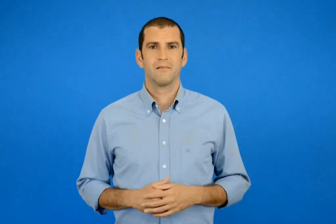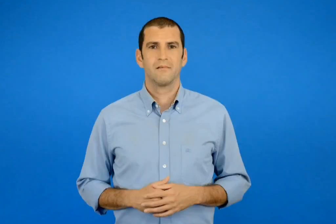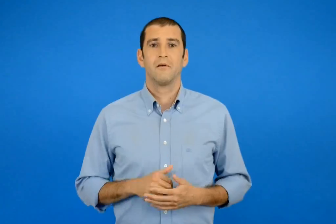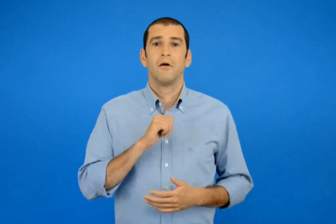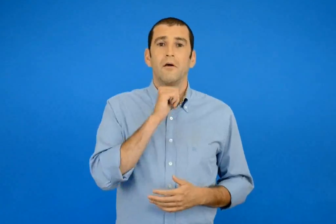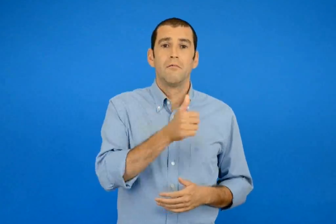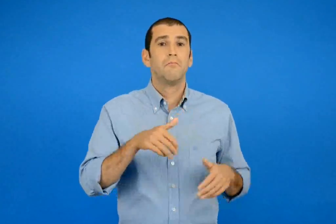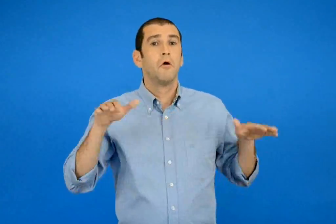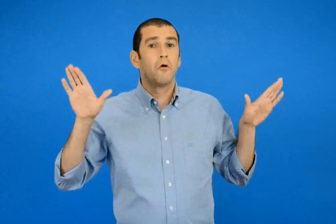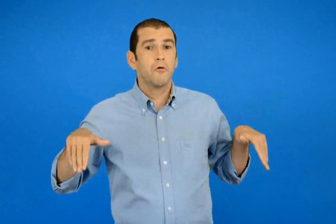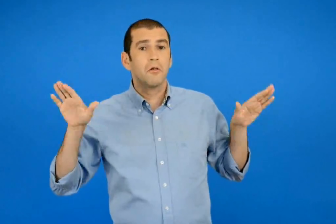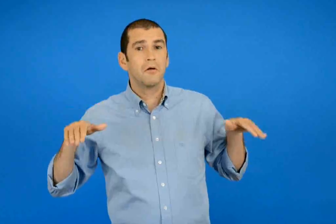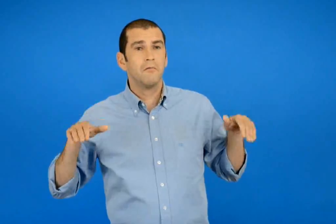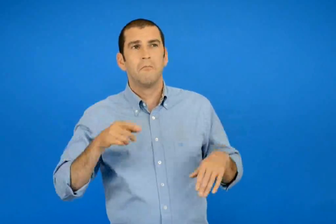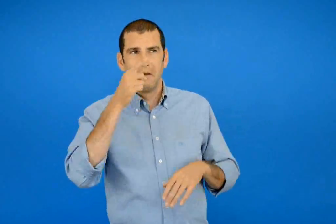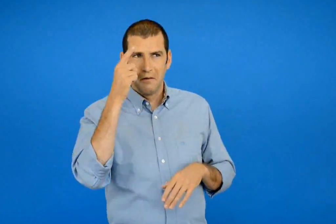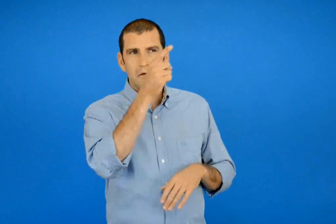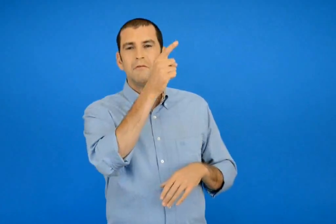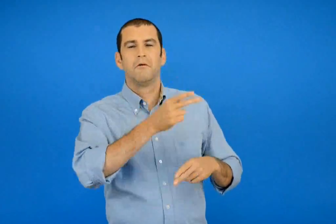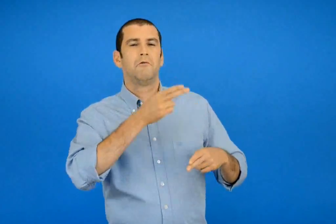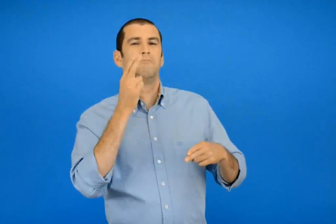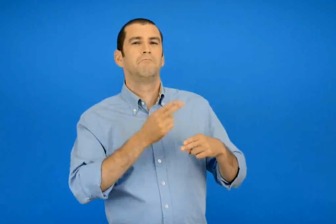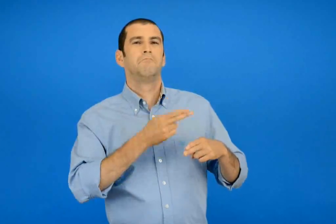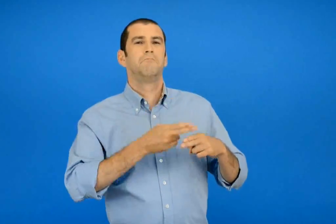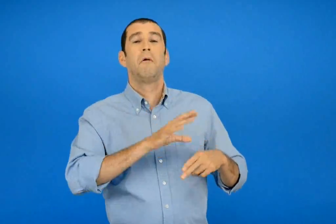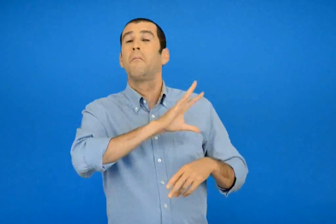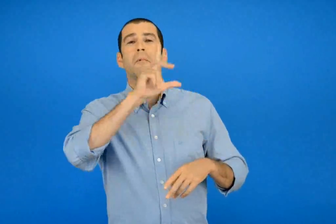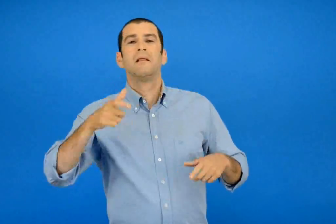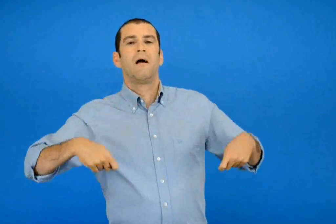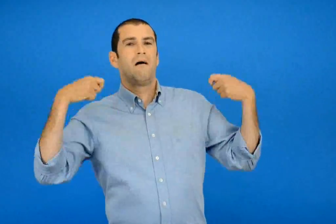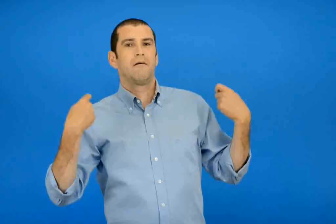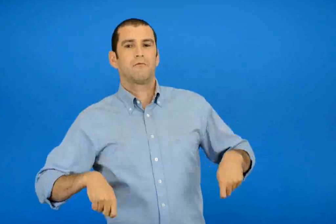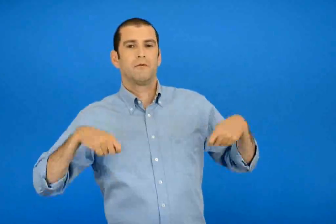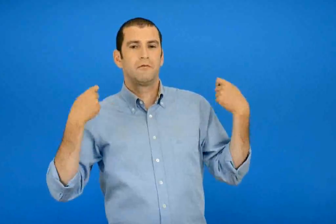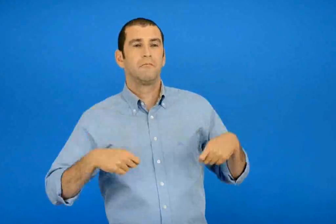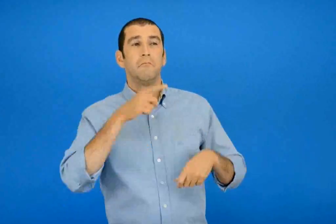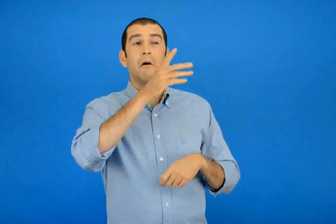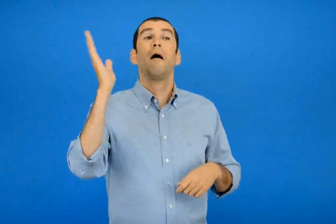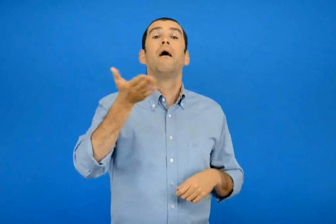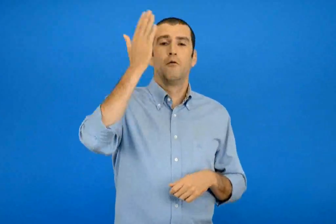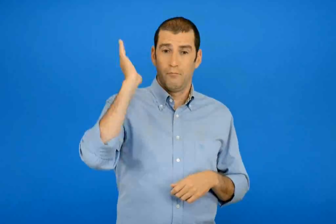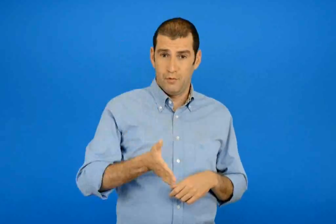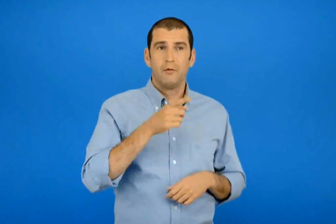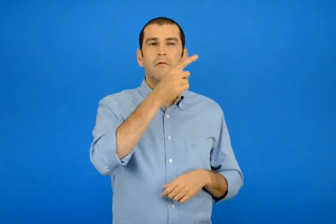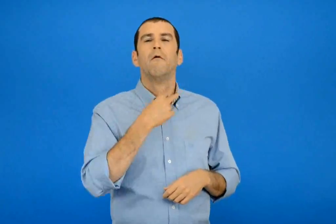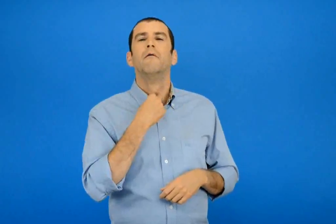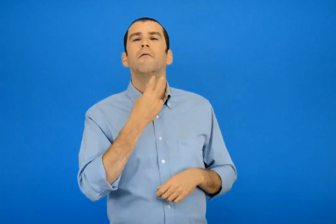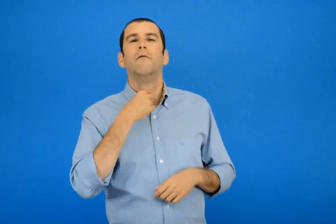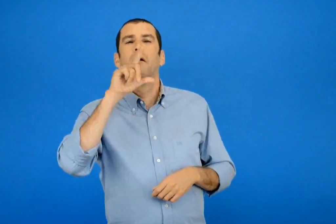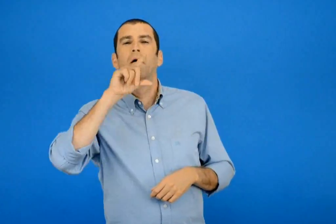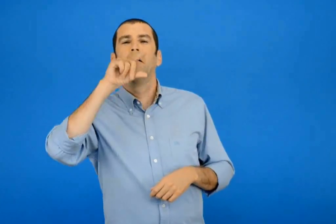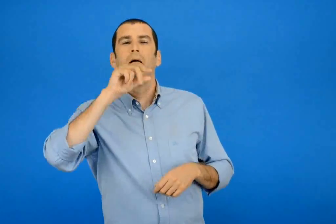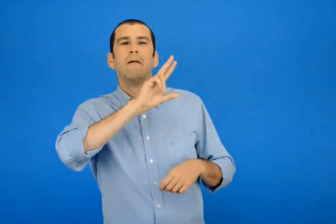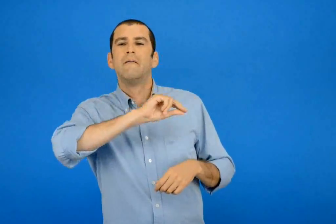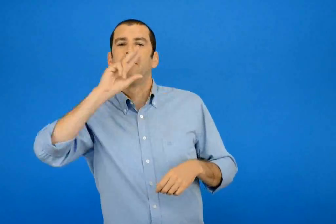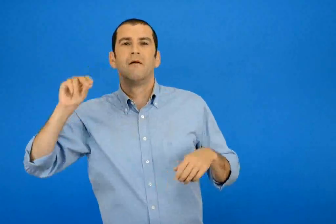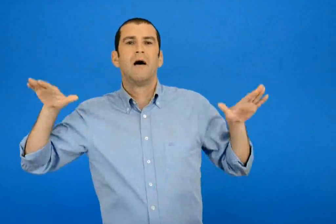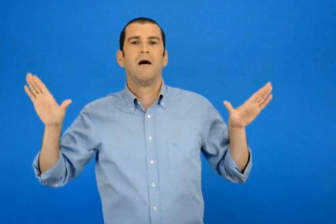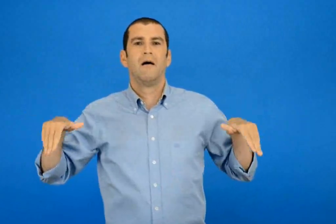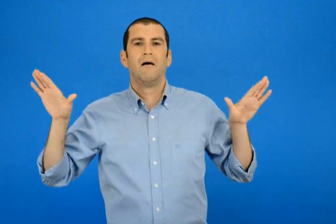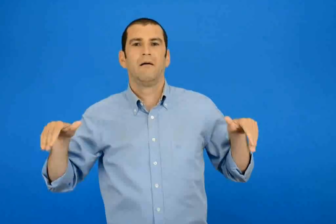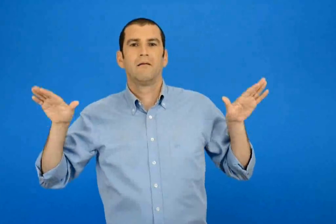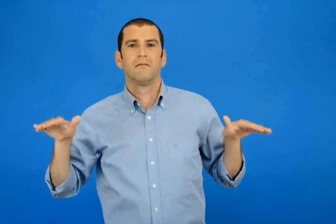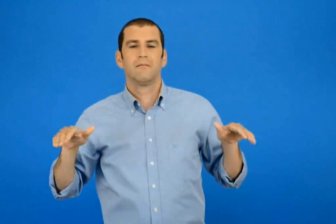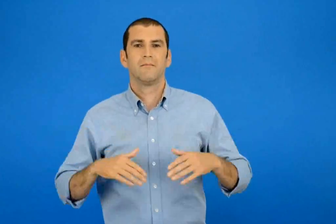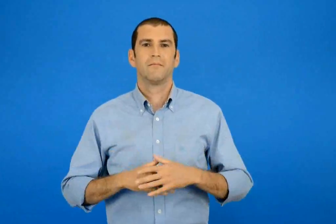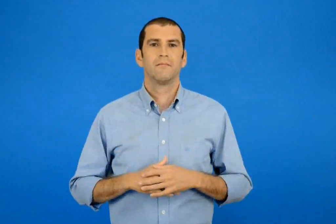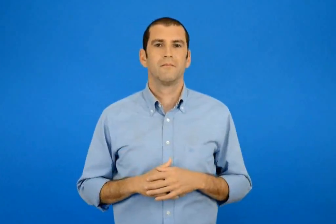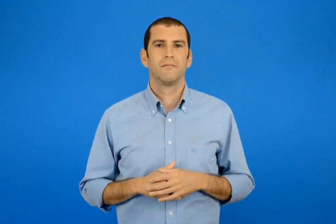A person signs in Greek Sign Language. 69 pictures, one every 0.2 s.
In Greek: θα άξιζε να ήσουν κόρακας και άρχοντας ακόμα αν θα μπορούσε να μιλάει το αγγελικό σου στόμα
